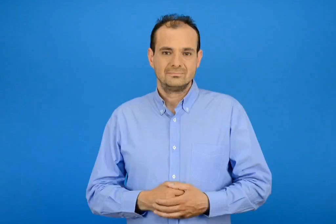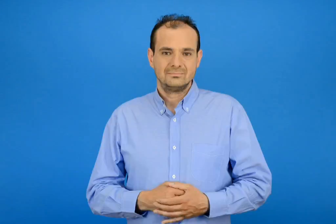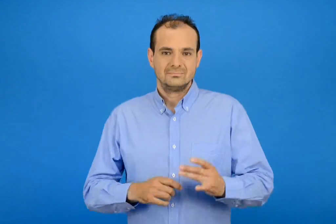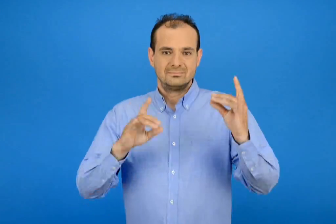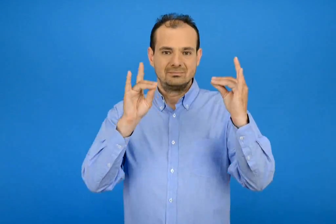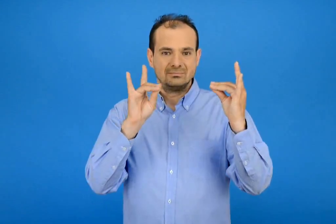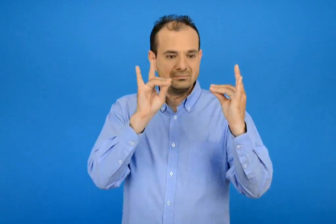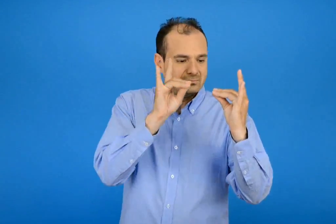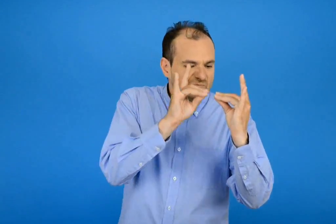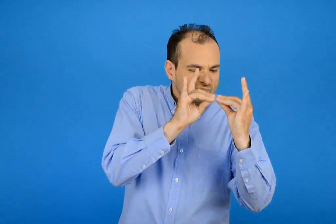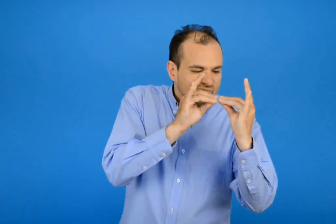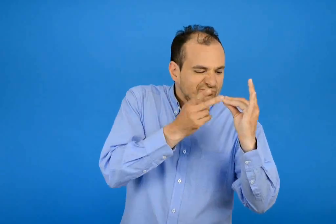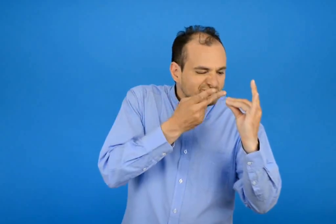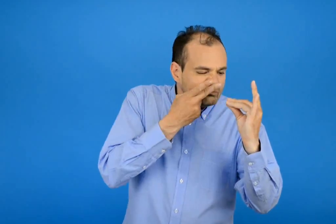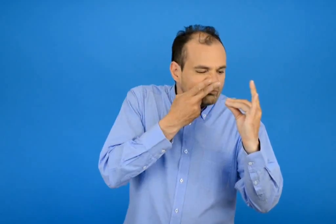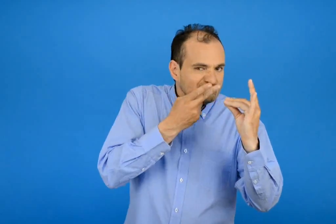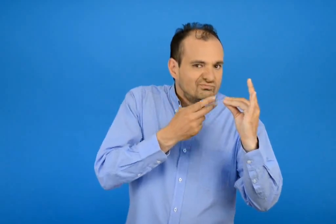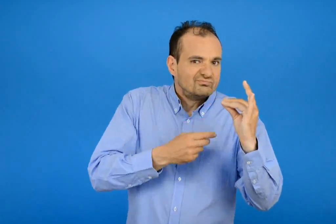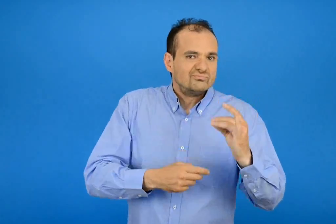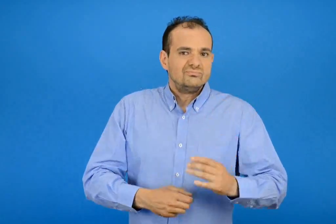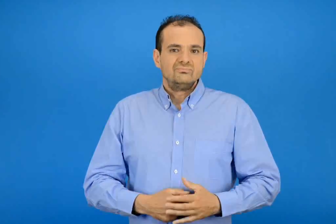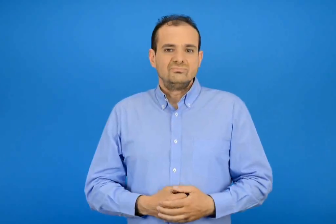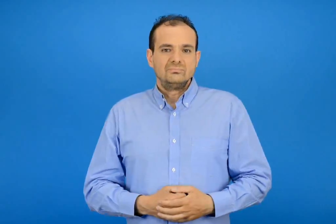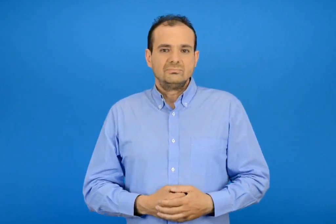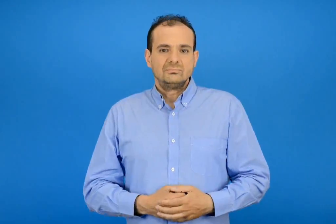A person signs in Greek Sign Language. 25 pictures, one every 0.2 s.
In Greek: μύρισε
